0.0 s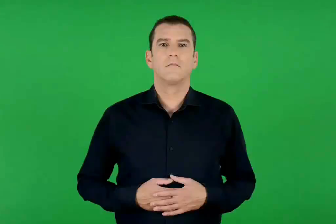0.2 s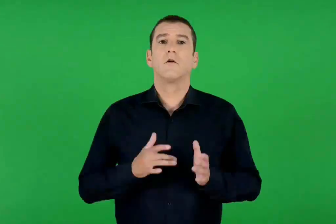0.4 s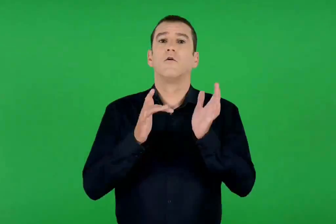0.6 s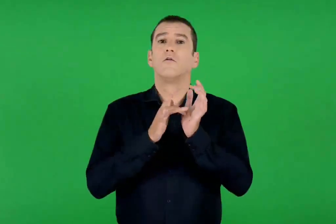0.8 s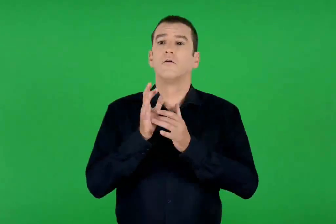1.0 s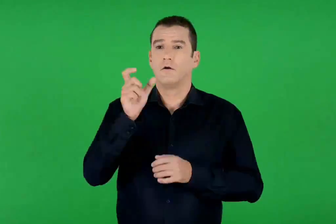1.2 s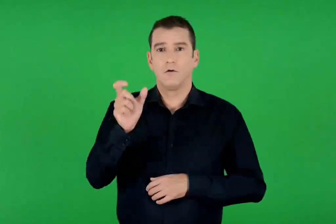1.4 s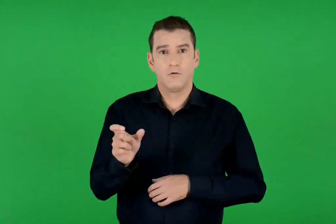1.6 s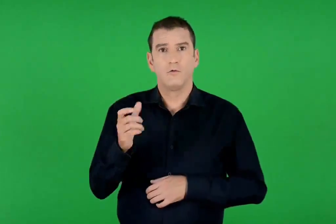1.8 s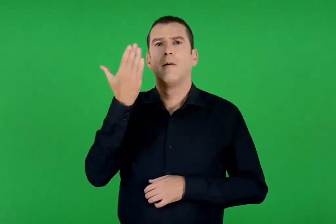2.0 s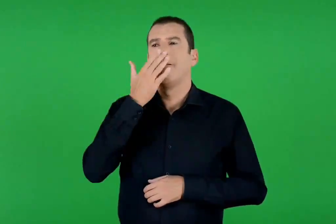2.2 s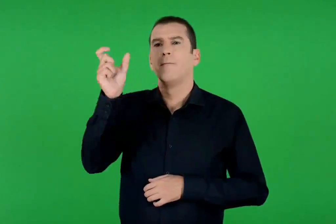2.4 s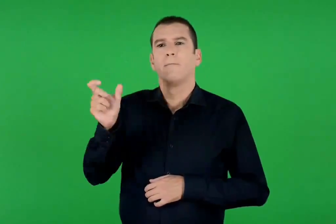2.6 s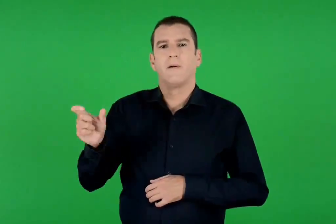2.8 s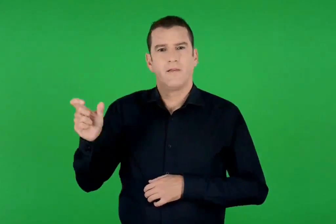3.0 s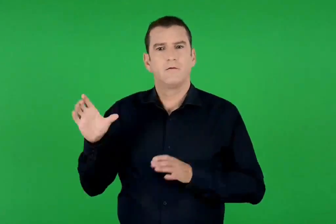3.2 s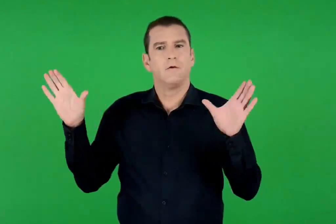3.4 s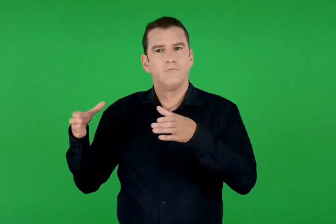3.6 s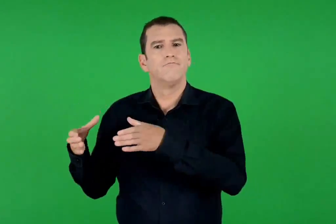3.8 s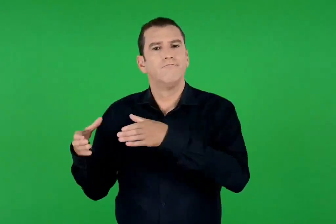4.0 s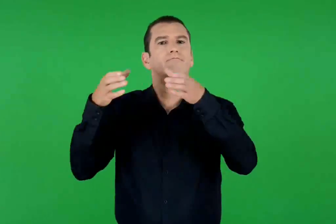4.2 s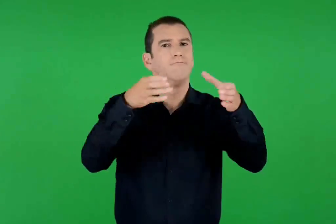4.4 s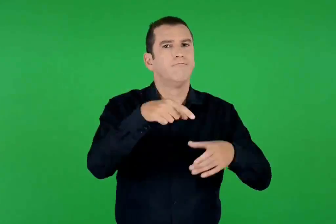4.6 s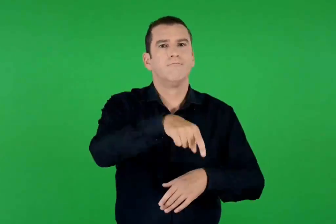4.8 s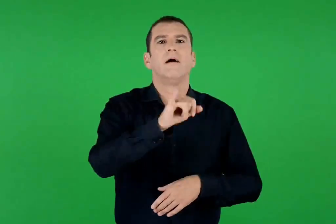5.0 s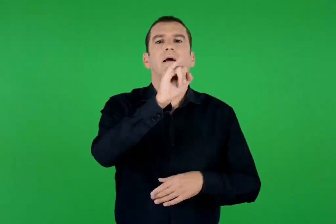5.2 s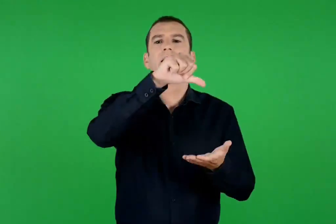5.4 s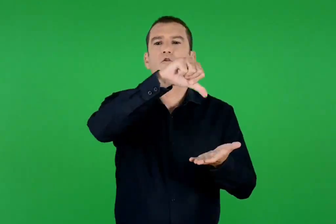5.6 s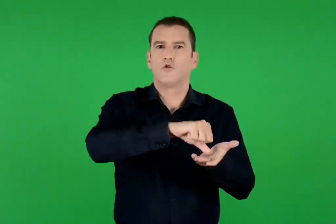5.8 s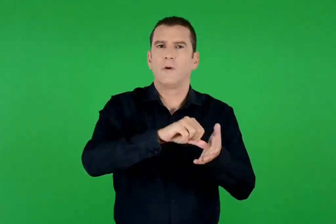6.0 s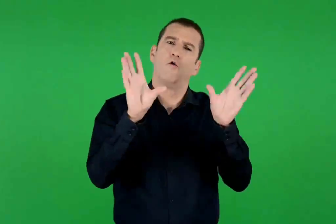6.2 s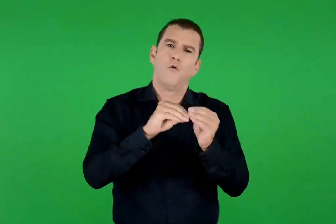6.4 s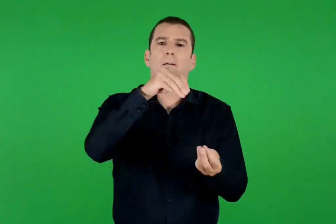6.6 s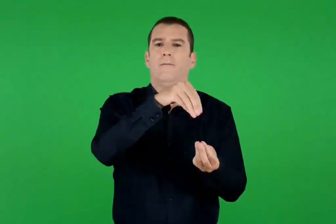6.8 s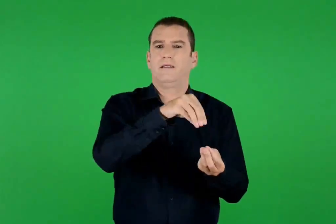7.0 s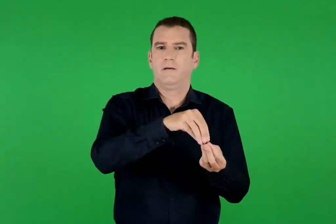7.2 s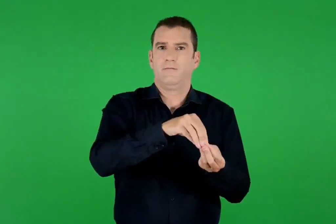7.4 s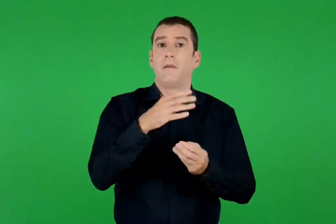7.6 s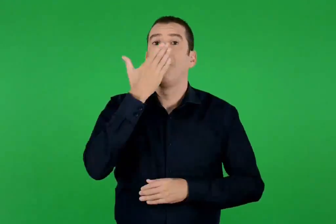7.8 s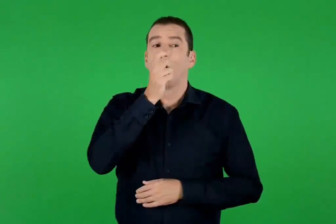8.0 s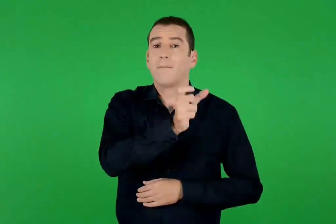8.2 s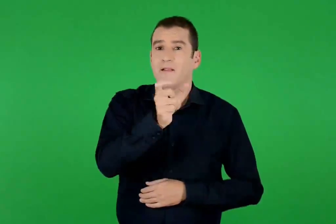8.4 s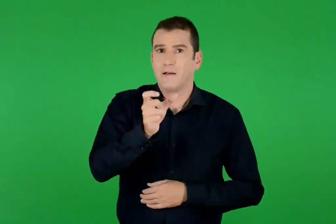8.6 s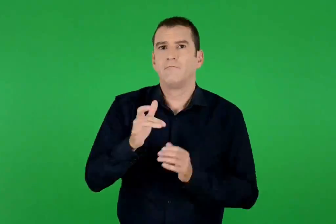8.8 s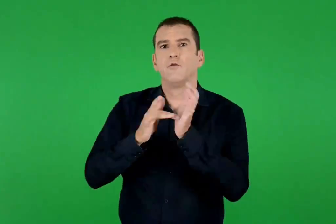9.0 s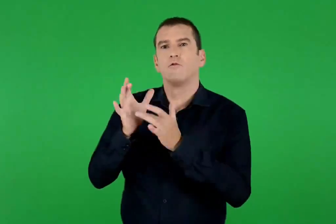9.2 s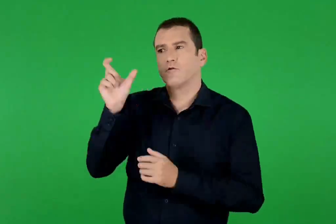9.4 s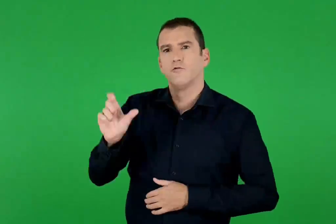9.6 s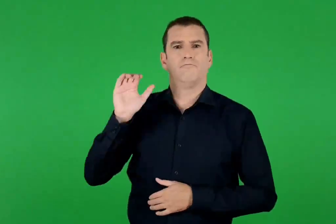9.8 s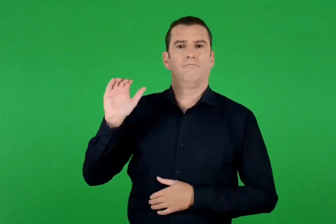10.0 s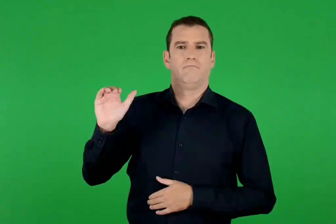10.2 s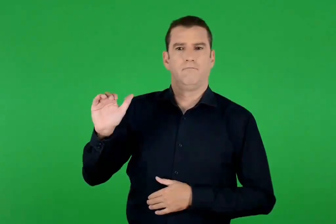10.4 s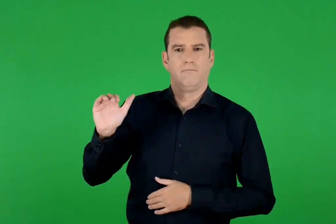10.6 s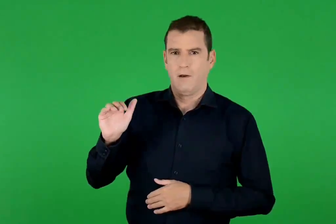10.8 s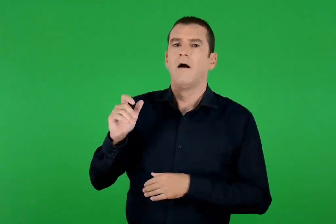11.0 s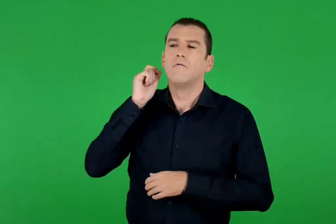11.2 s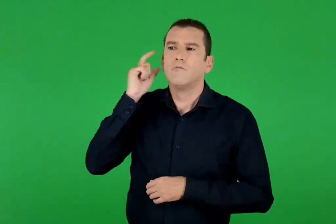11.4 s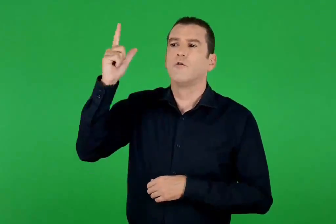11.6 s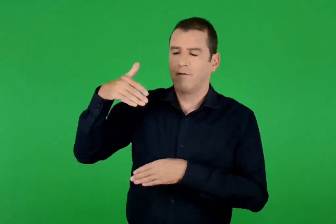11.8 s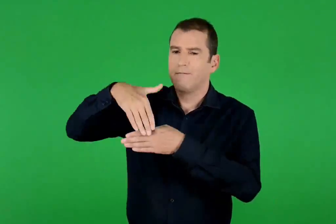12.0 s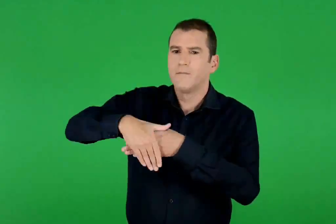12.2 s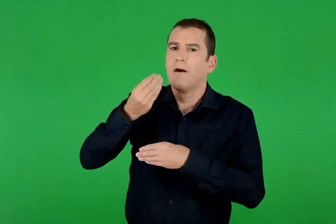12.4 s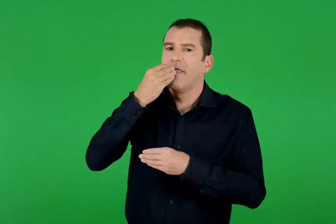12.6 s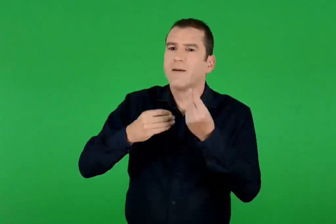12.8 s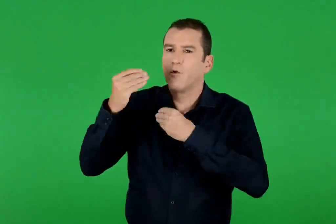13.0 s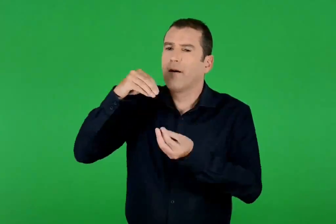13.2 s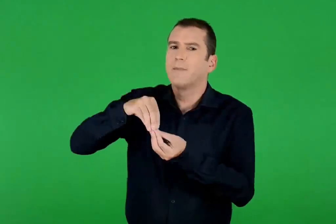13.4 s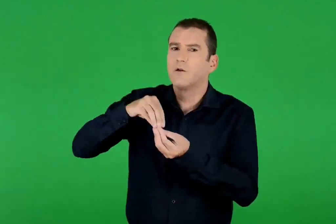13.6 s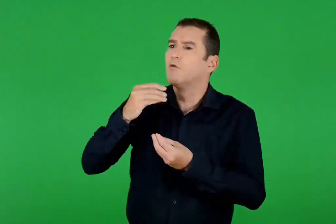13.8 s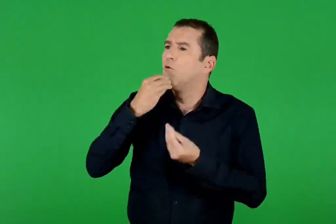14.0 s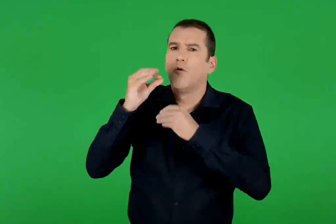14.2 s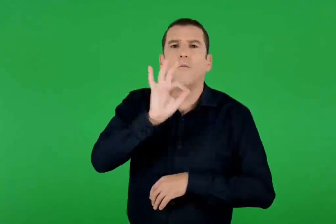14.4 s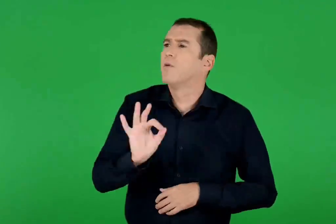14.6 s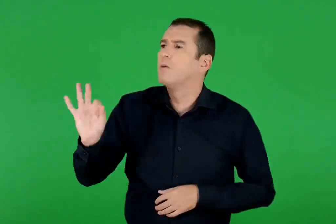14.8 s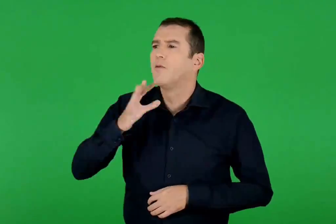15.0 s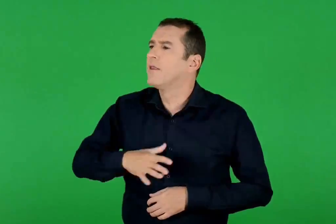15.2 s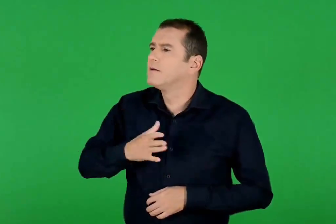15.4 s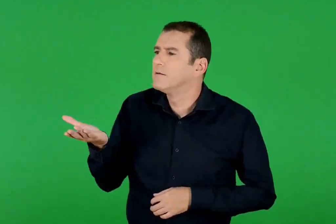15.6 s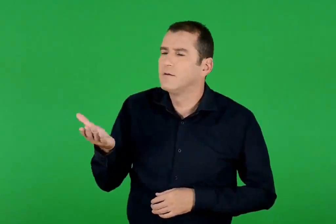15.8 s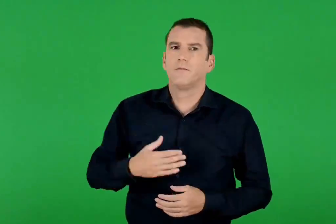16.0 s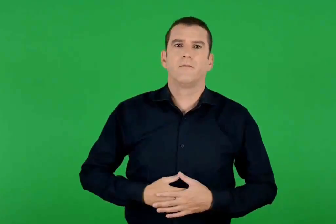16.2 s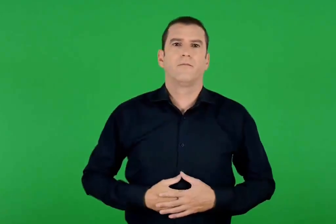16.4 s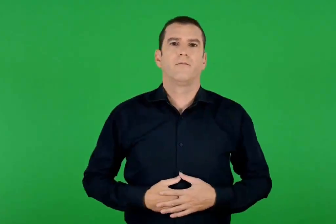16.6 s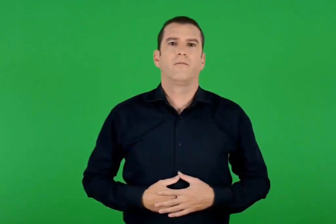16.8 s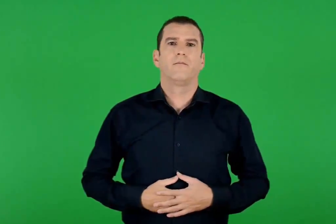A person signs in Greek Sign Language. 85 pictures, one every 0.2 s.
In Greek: ο ιησούς και οι μαθητές του ήρθαν κι αυτοί στα ιεροσόλυμα για το πάσχα. οι μαθητές ρώτησαν τον ιησού πού θέλεις να γιορτάσουμε το πασχαλινό δείπνο ;
